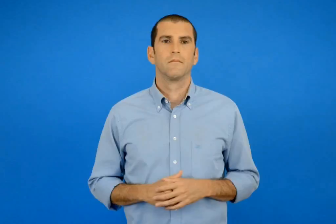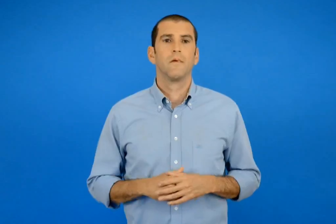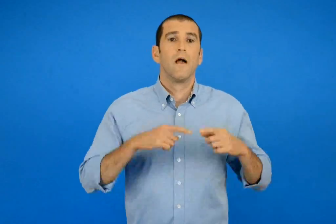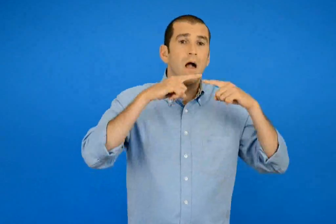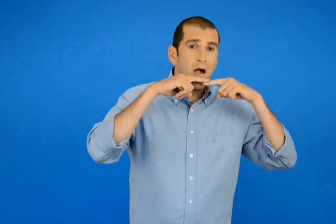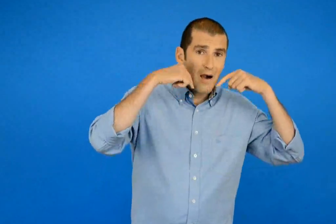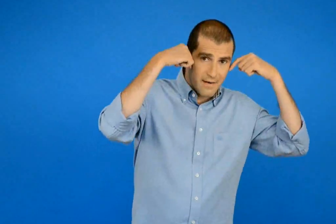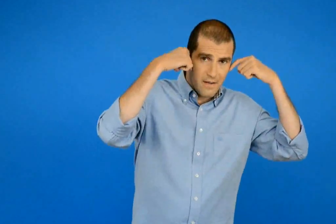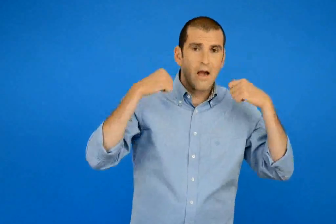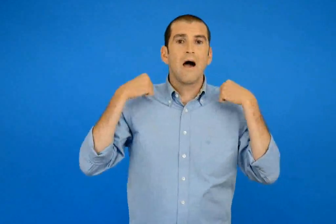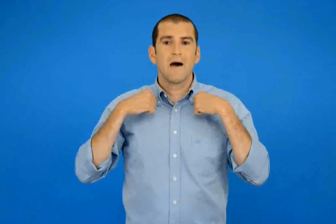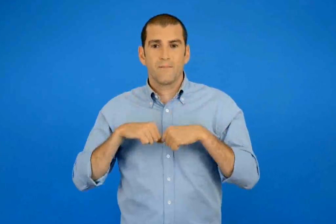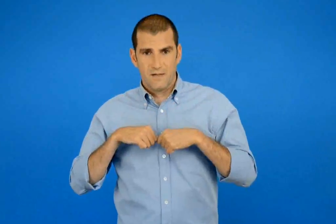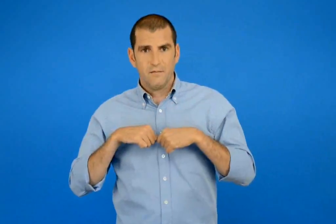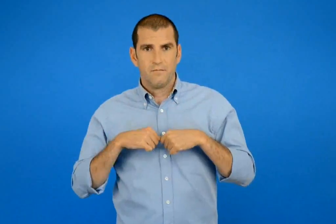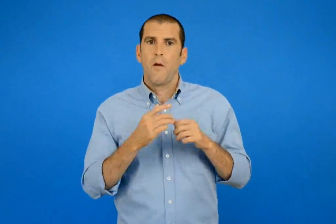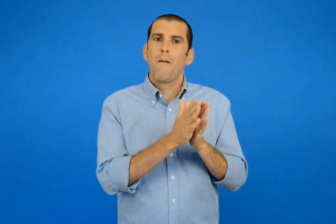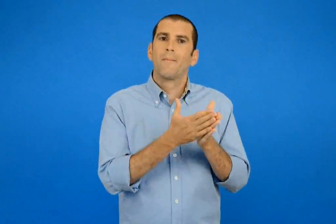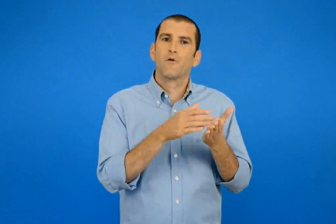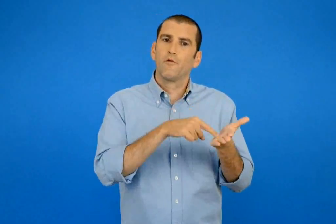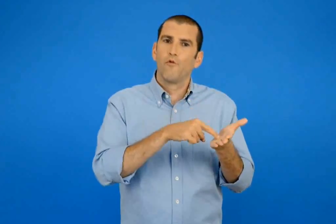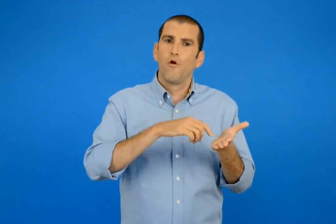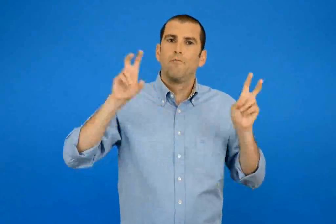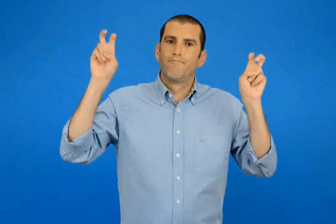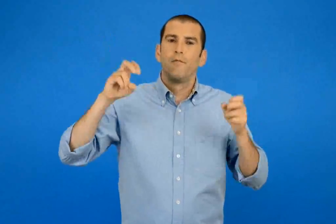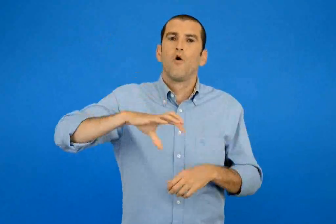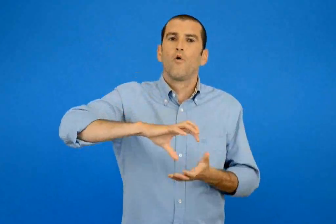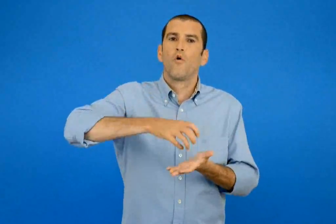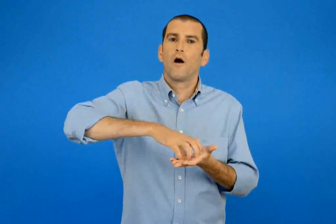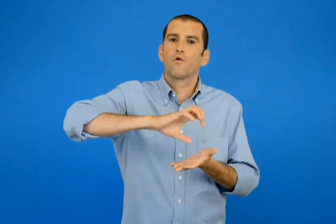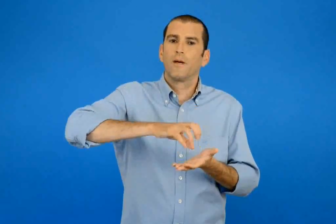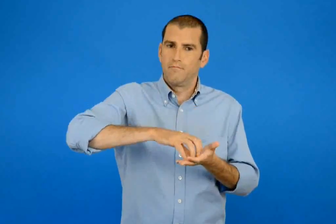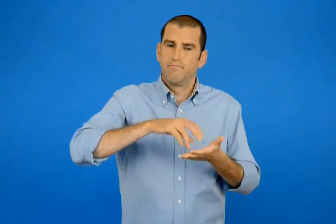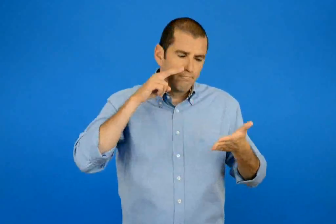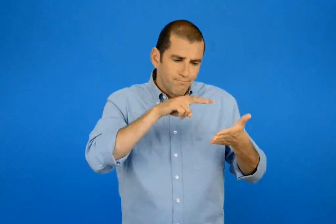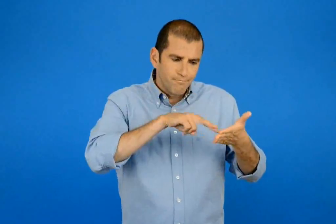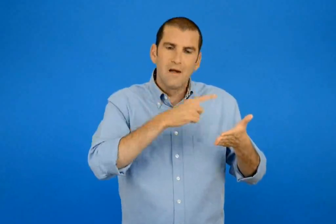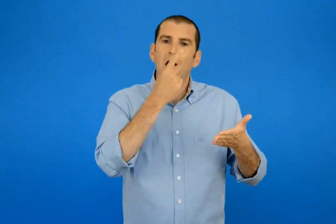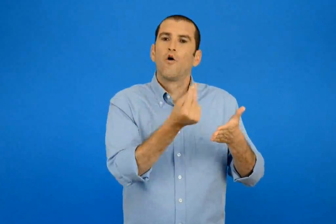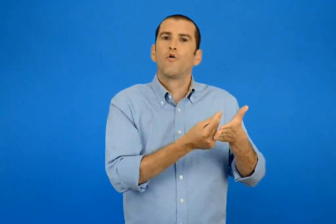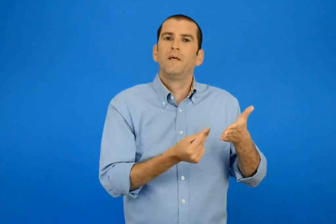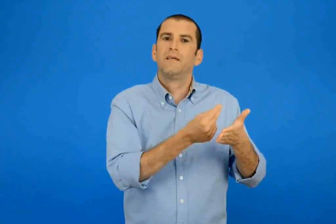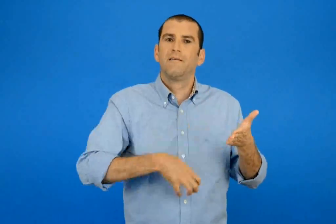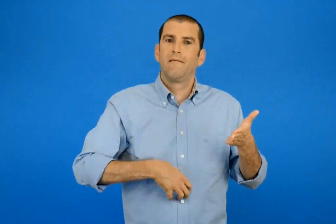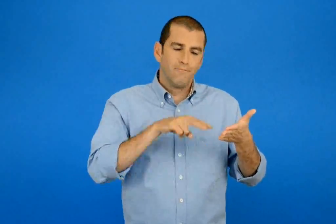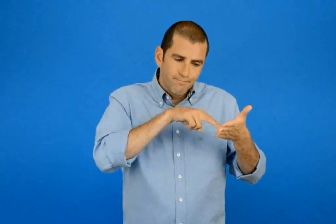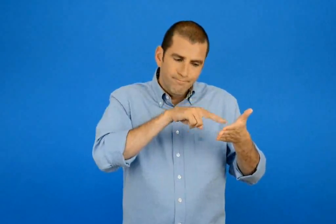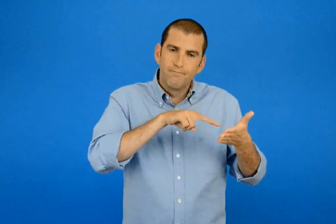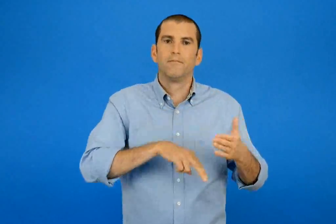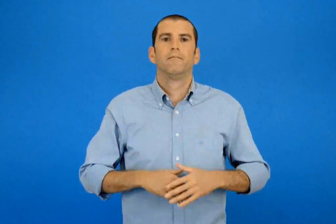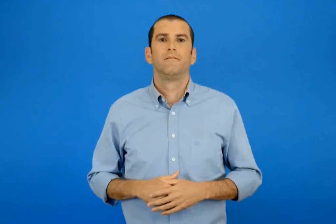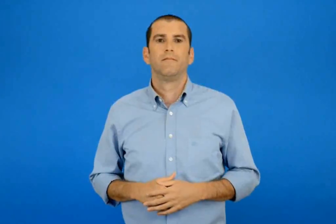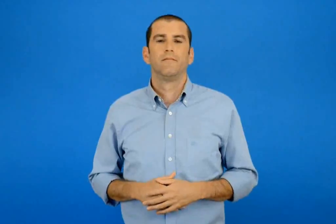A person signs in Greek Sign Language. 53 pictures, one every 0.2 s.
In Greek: η χαρά και ο αρμπεν διαβάζουν ένα κόμικς από το περιοδικό χωχαρουπα
